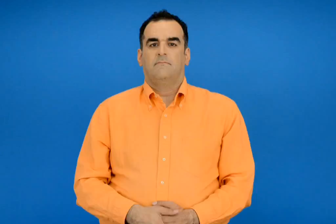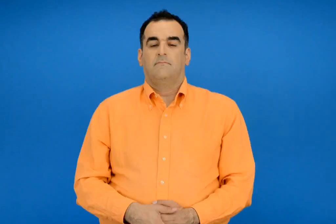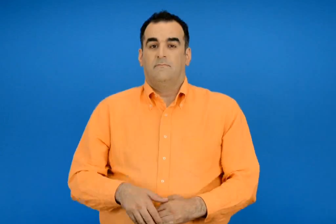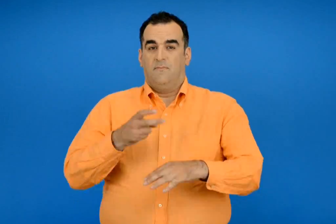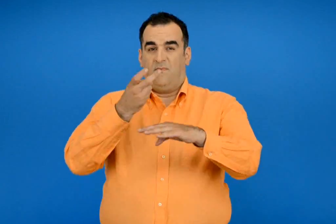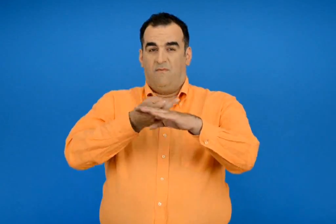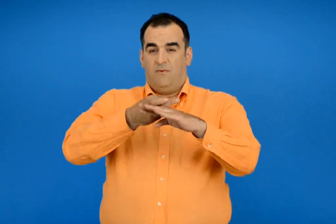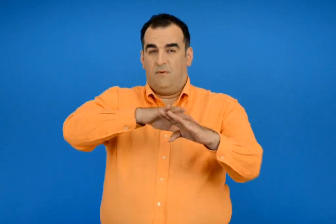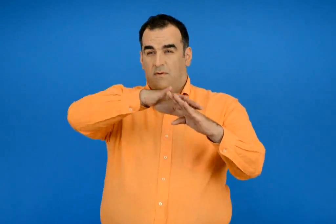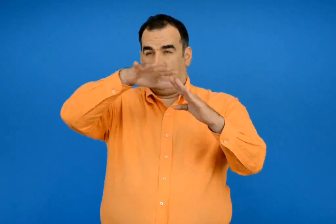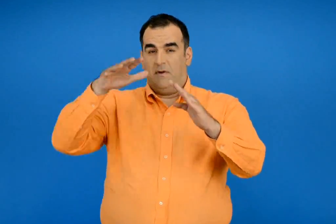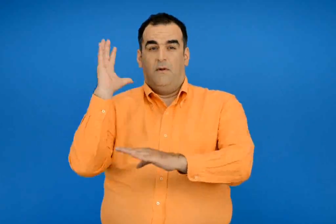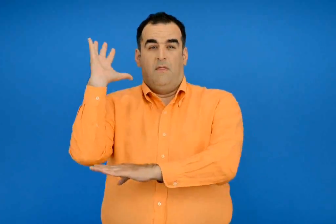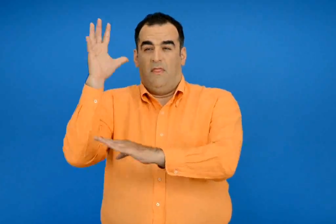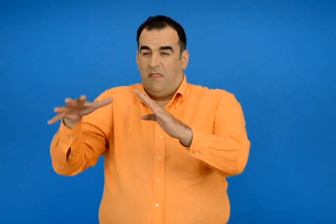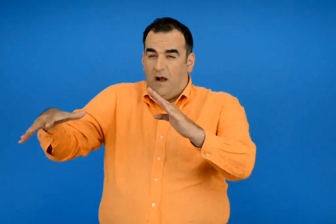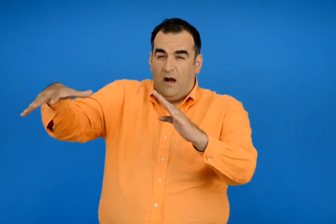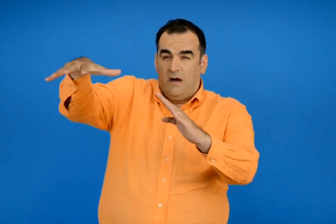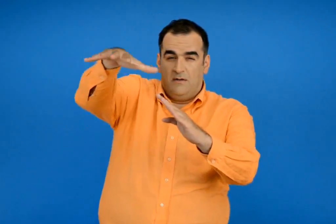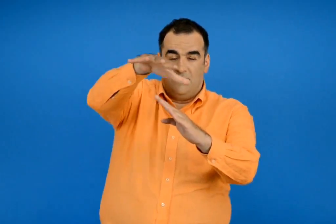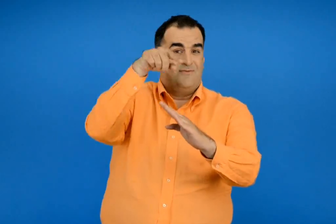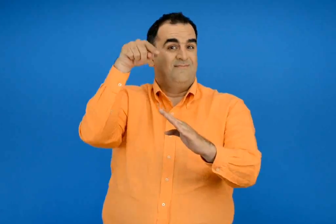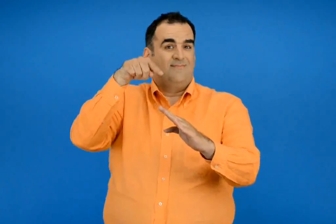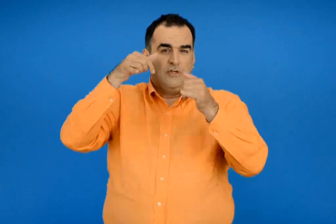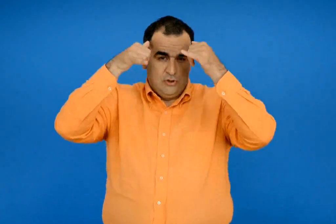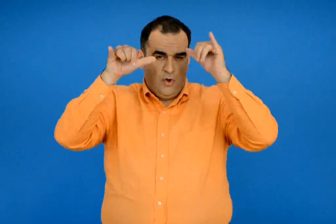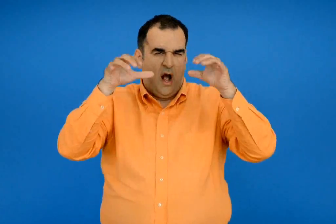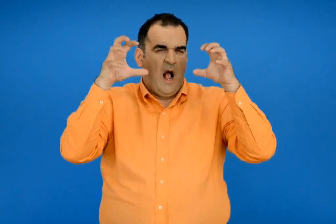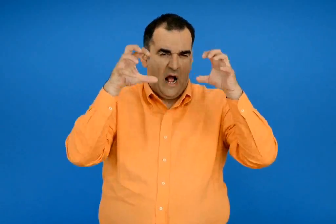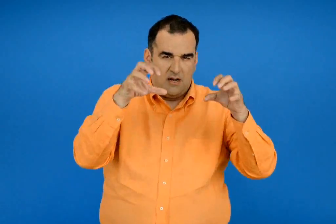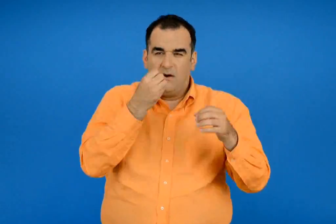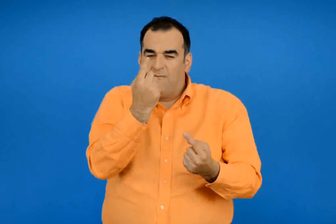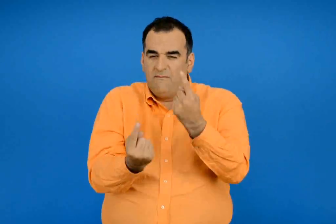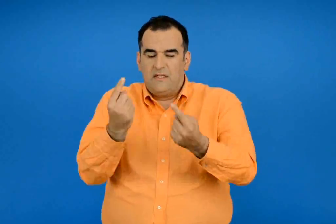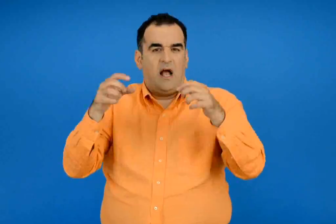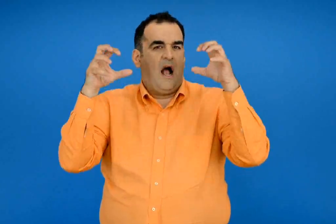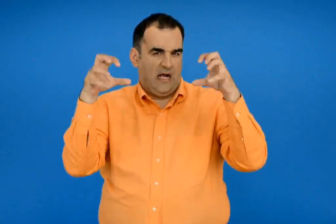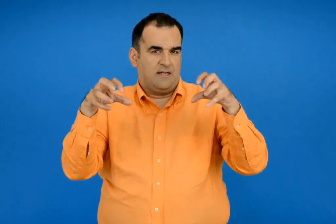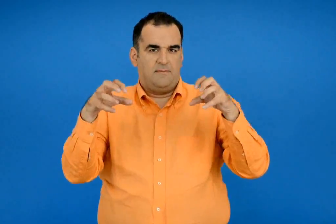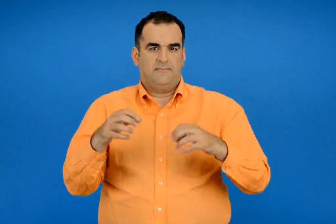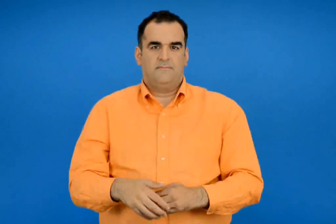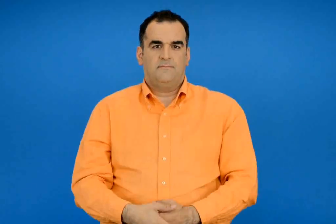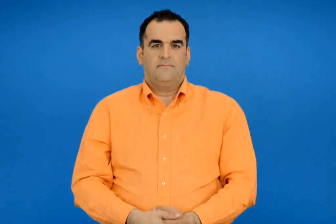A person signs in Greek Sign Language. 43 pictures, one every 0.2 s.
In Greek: στα δάση πάνω στα βουνά ζουν αγρία ζώα και φυτά
